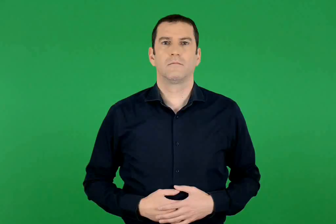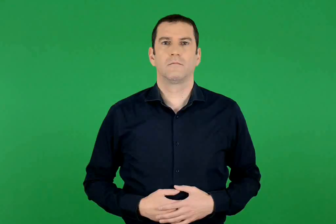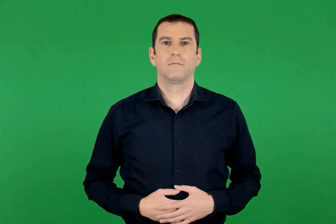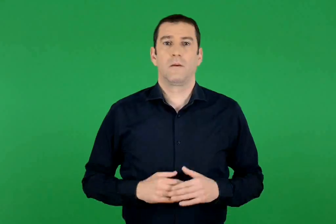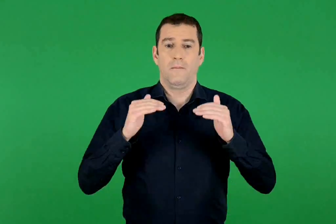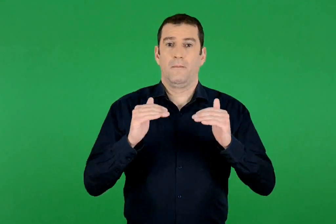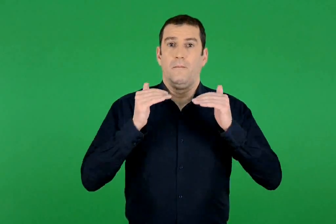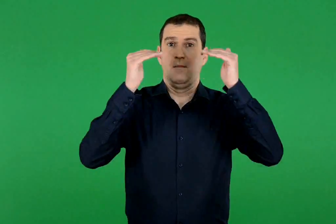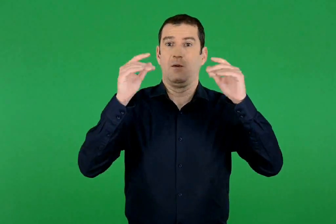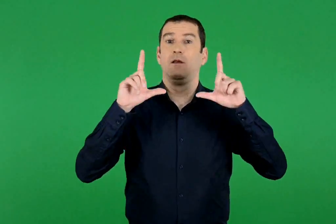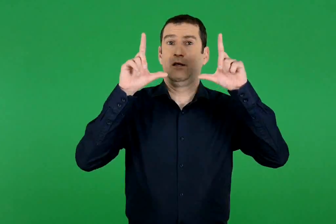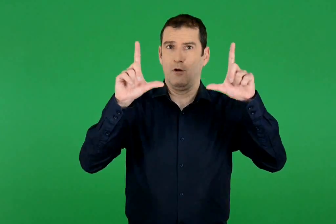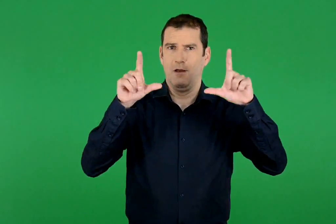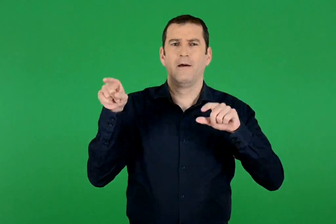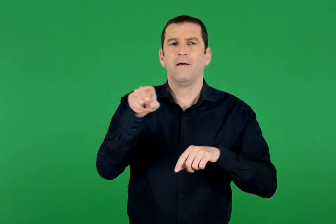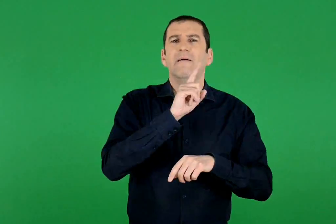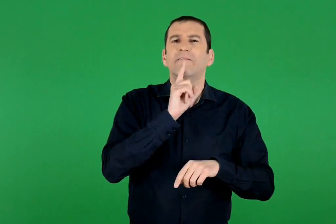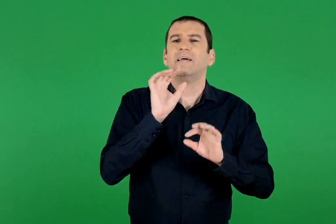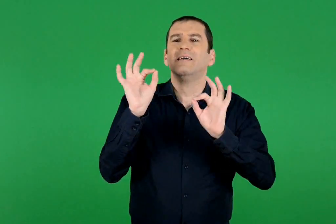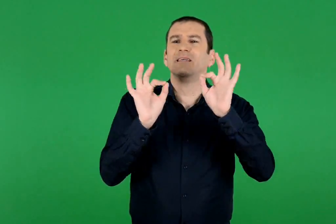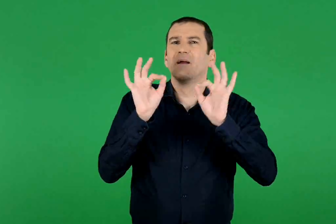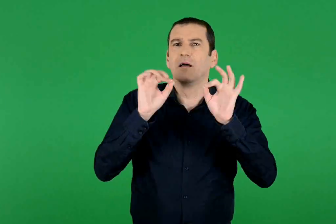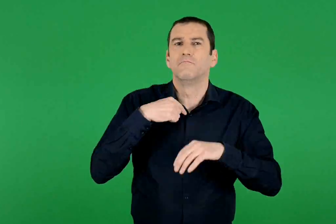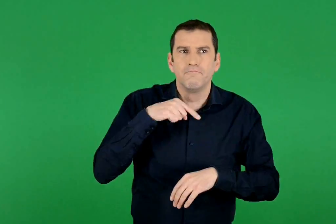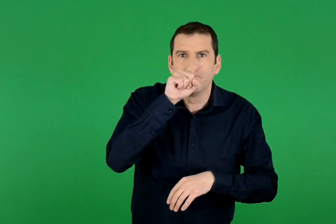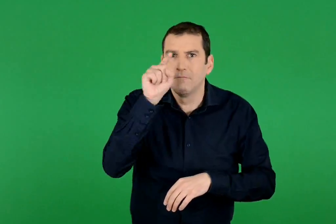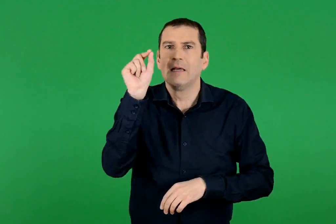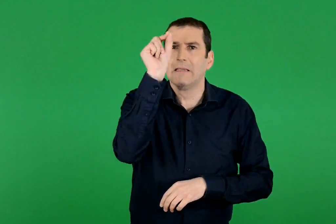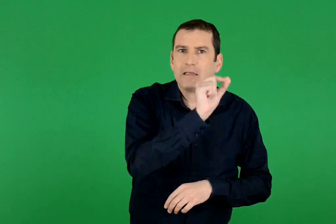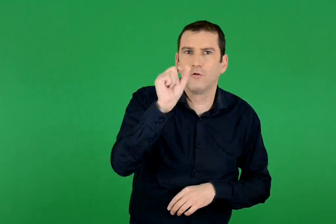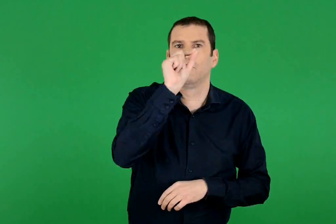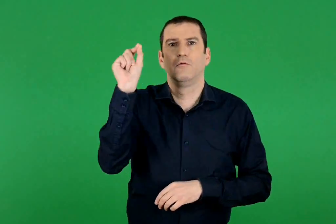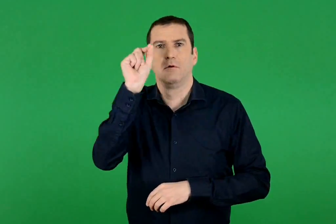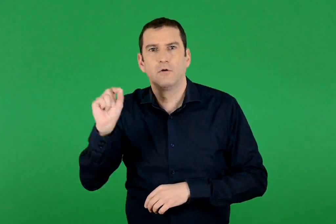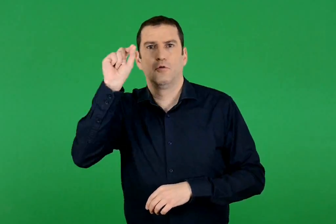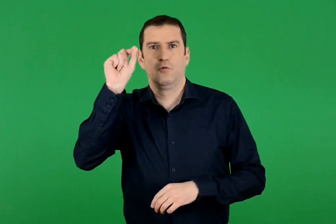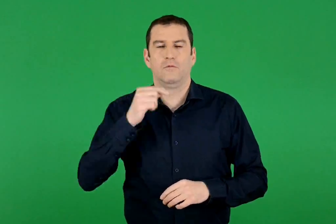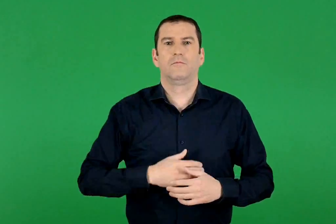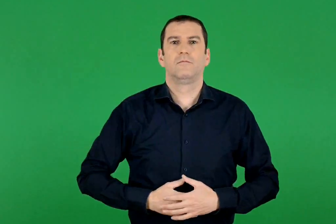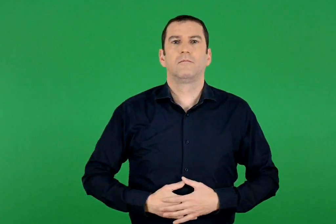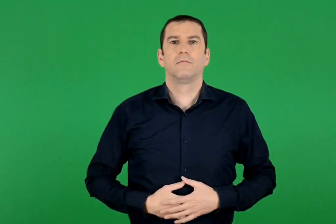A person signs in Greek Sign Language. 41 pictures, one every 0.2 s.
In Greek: κυκλώνουμε τα σχήματά τους στην παραπάνω εικόνα
